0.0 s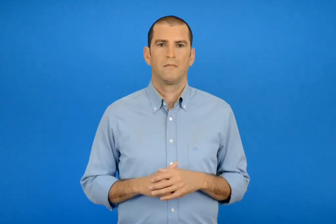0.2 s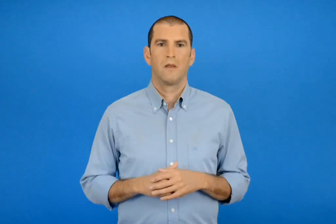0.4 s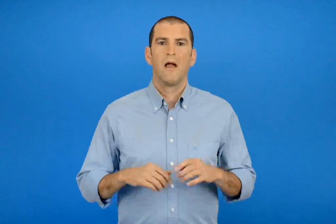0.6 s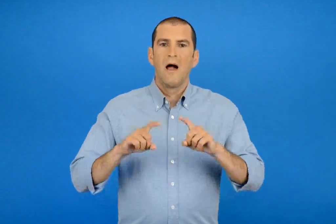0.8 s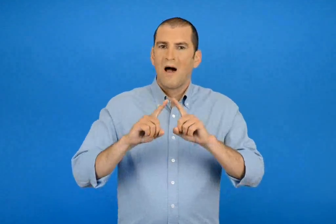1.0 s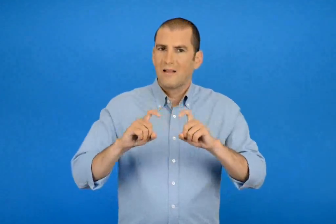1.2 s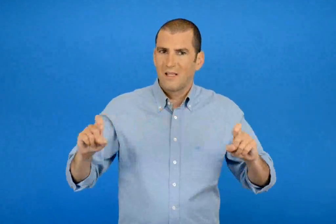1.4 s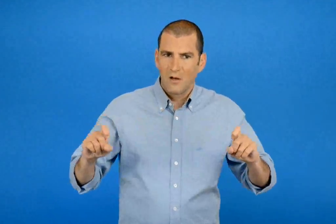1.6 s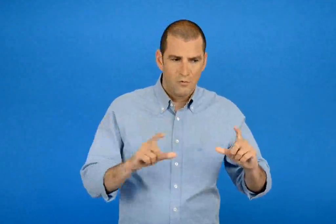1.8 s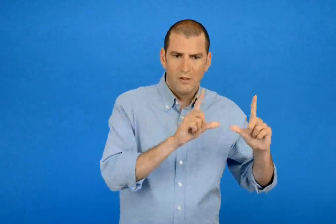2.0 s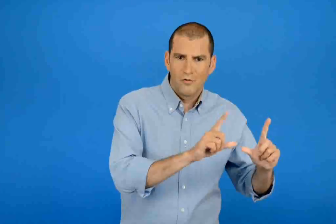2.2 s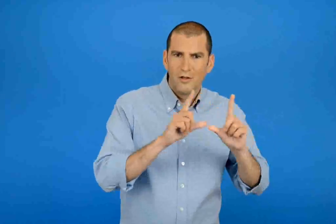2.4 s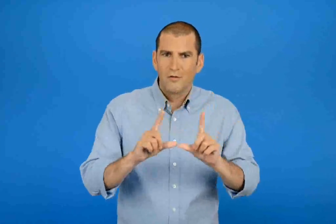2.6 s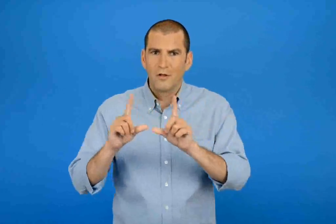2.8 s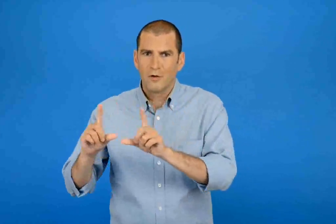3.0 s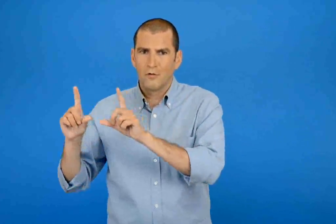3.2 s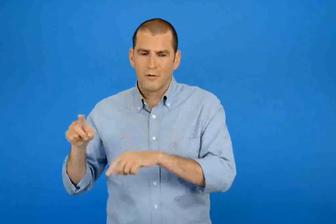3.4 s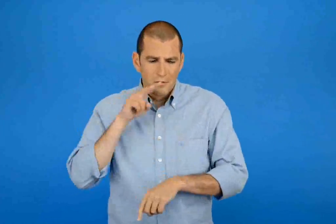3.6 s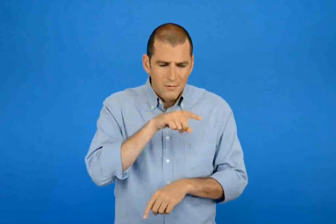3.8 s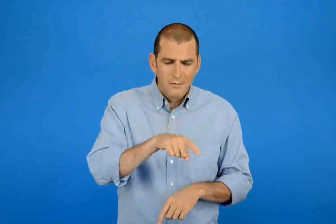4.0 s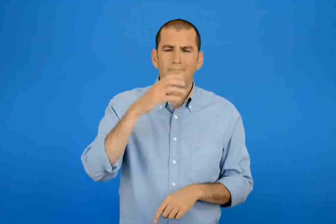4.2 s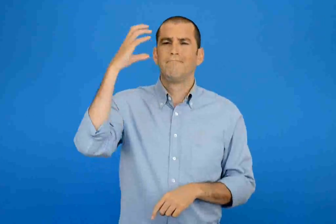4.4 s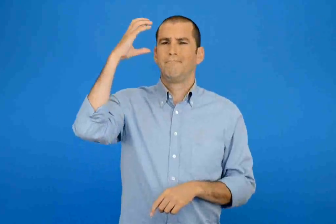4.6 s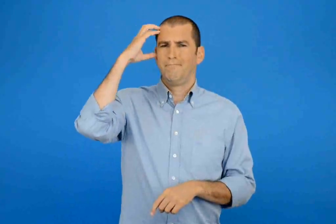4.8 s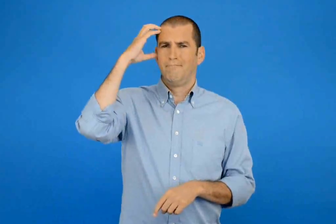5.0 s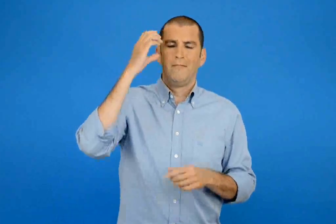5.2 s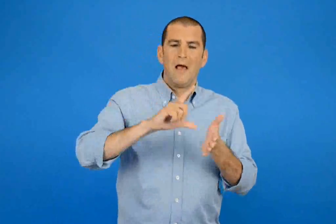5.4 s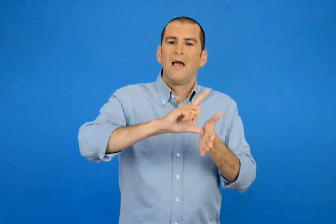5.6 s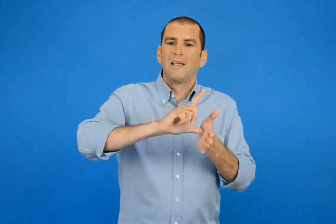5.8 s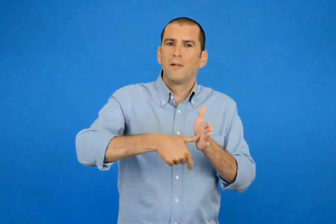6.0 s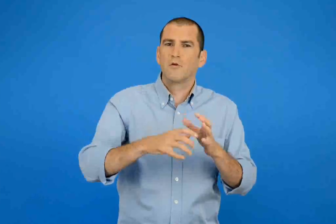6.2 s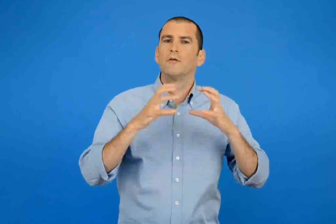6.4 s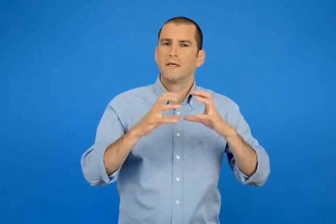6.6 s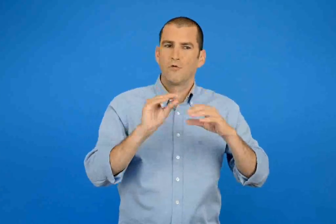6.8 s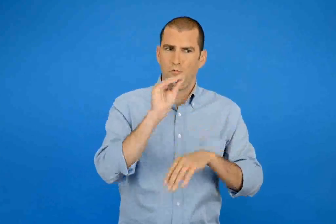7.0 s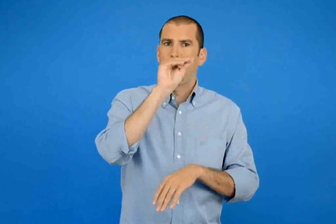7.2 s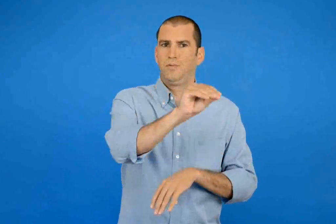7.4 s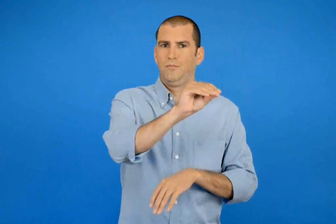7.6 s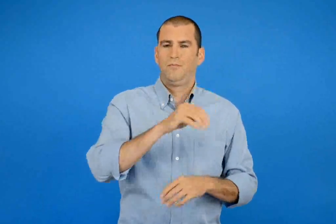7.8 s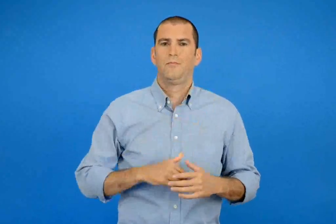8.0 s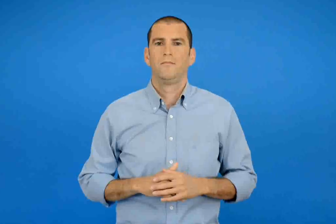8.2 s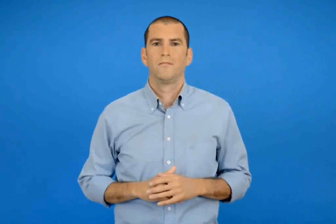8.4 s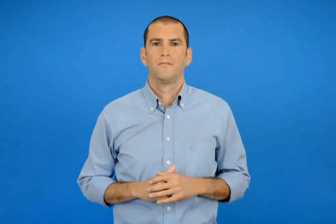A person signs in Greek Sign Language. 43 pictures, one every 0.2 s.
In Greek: γραφώ πάνω από κάθε αντικείμενο το γεωμετρικό στερεό που μου θυμίζει
